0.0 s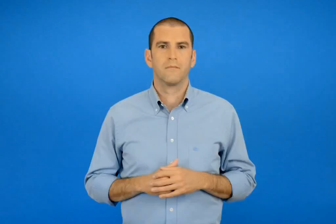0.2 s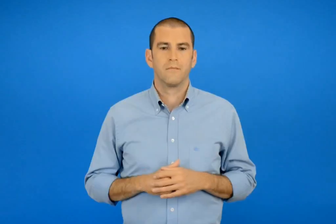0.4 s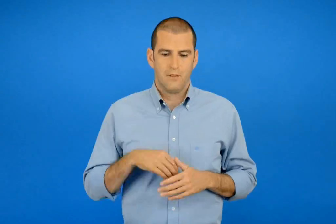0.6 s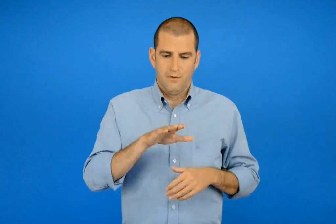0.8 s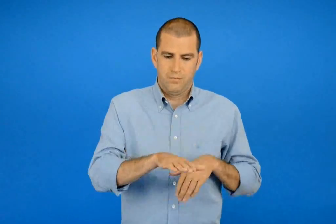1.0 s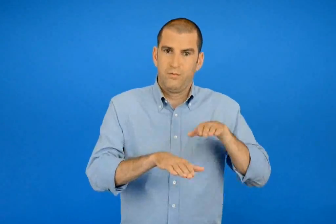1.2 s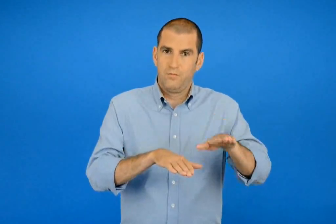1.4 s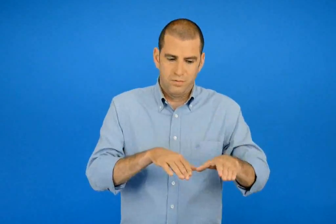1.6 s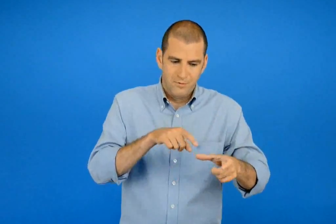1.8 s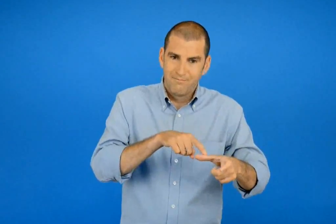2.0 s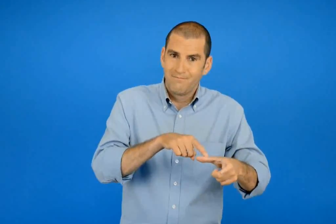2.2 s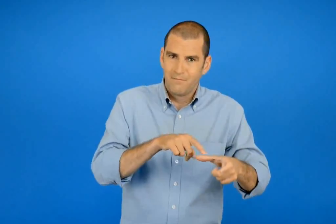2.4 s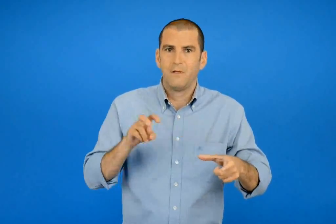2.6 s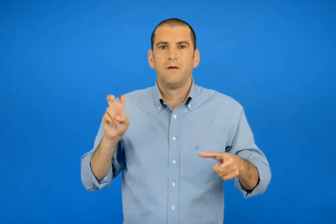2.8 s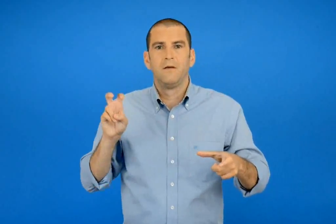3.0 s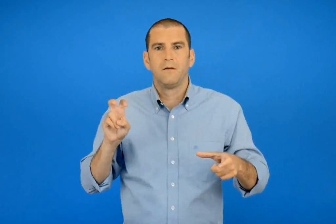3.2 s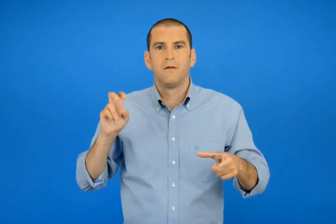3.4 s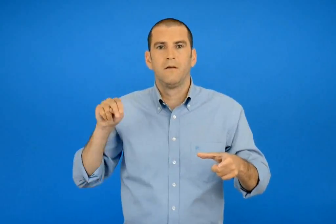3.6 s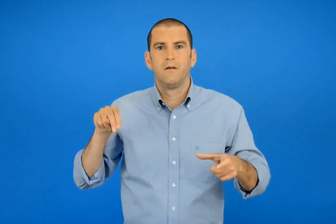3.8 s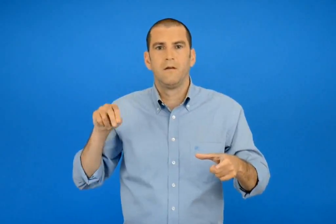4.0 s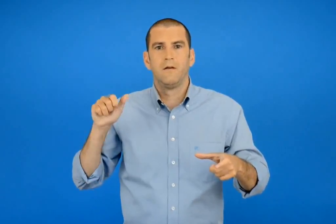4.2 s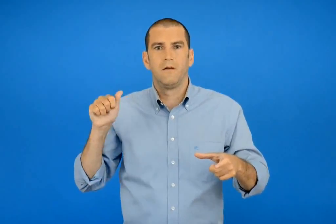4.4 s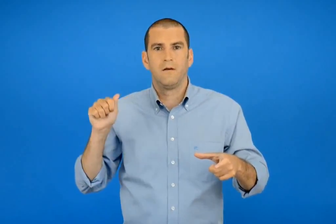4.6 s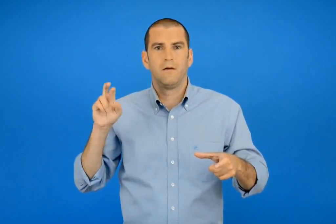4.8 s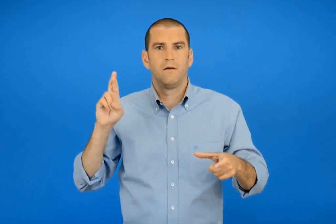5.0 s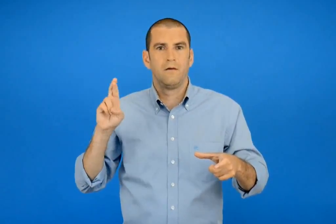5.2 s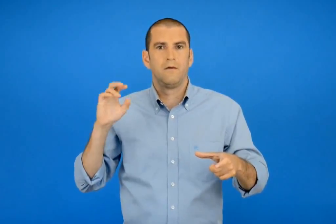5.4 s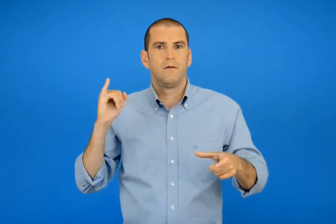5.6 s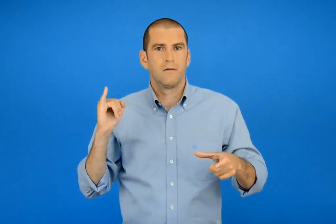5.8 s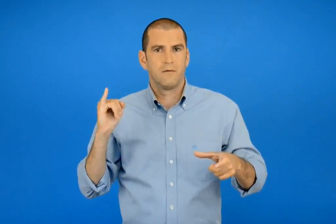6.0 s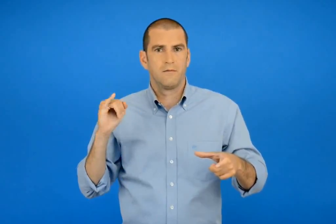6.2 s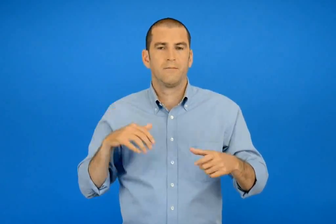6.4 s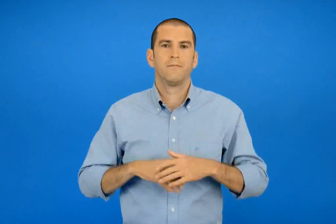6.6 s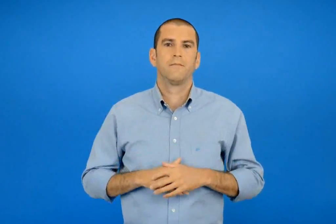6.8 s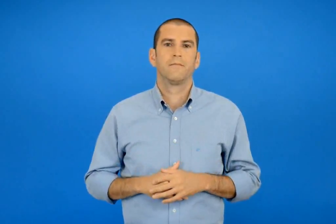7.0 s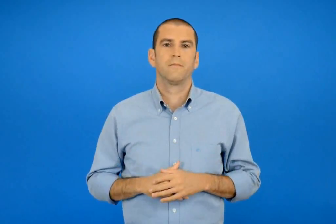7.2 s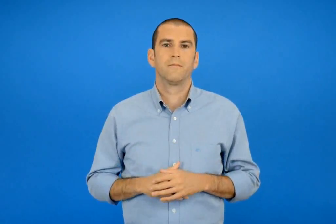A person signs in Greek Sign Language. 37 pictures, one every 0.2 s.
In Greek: χνάρι
